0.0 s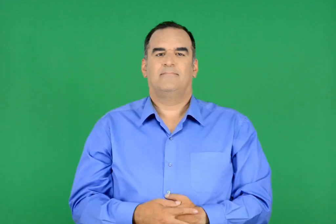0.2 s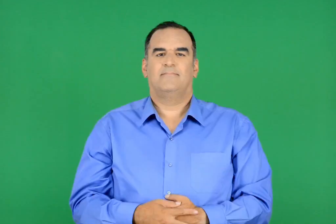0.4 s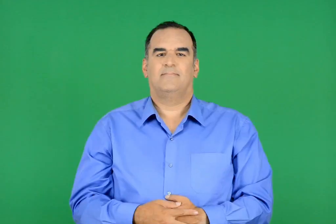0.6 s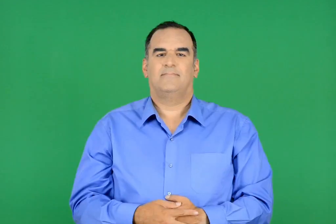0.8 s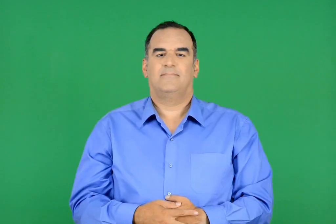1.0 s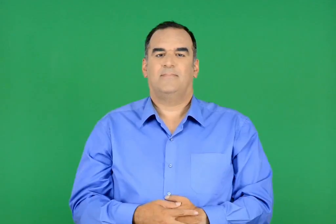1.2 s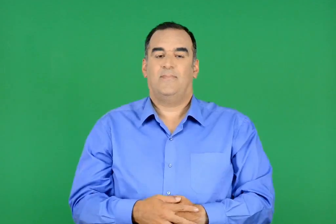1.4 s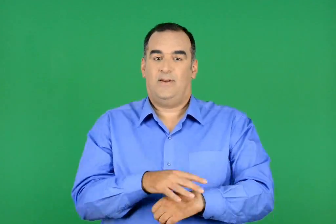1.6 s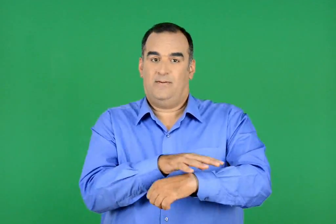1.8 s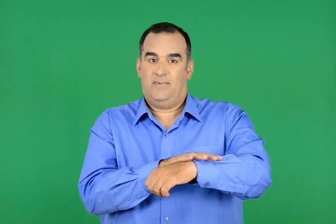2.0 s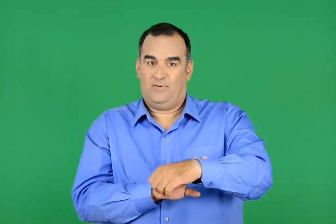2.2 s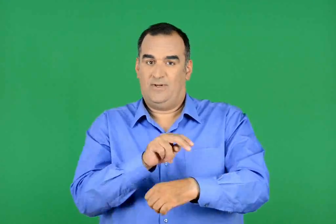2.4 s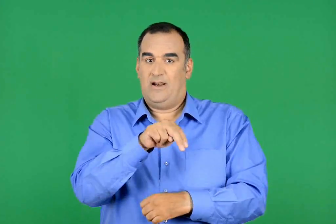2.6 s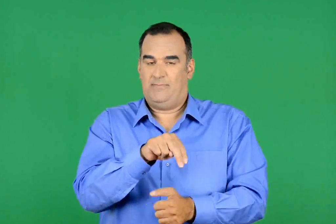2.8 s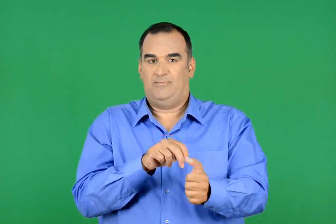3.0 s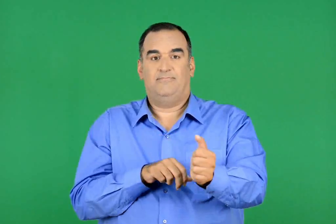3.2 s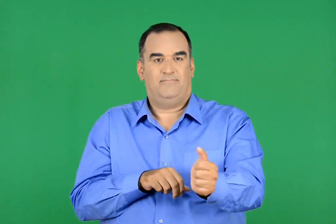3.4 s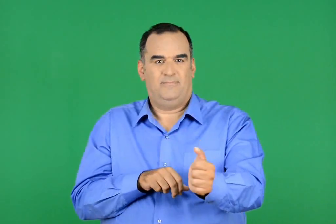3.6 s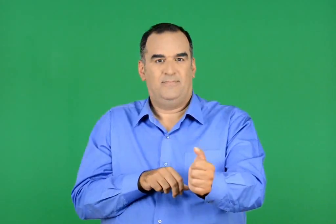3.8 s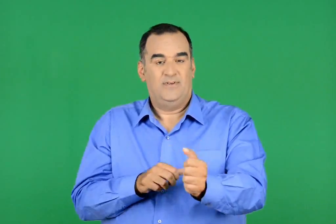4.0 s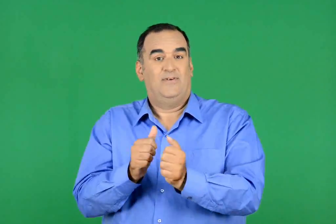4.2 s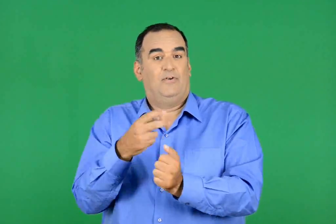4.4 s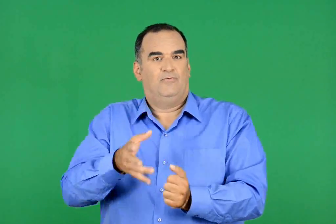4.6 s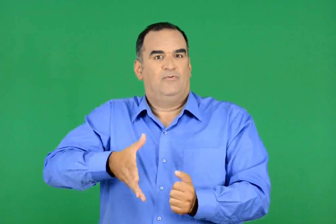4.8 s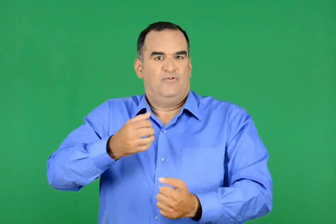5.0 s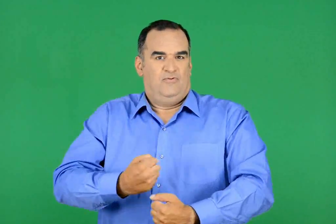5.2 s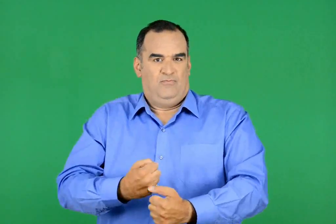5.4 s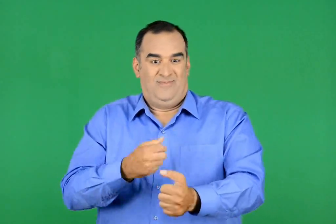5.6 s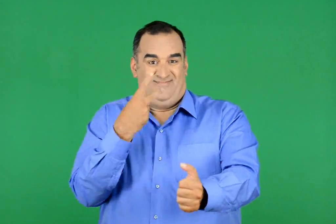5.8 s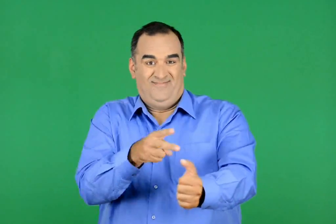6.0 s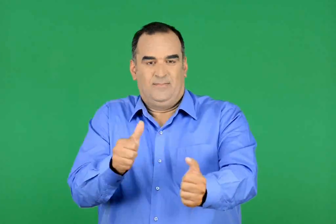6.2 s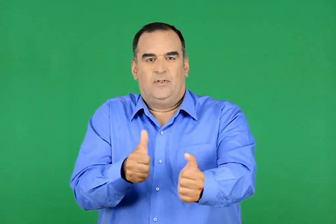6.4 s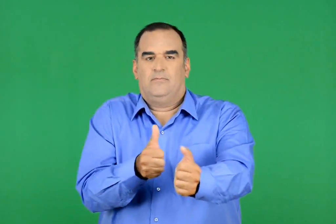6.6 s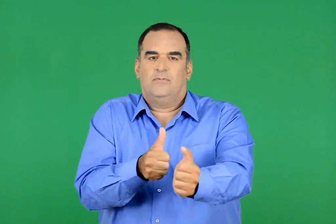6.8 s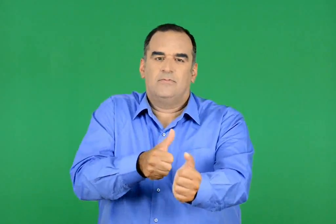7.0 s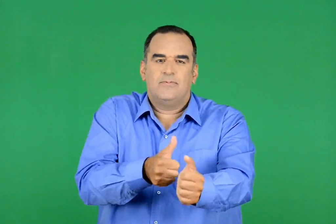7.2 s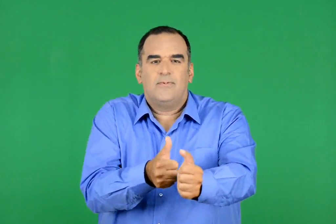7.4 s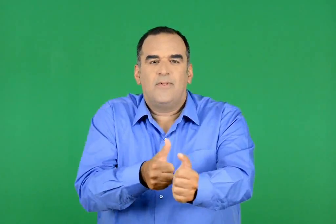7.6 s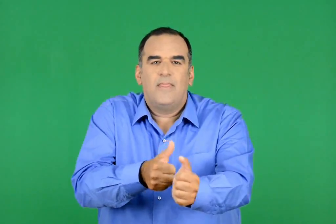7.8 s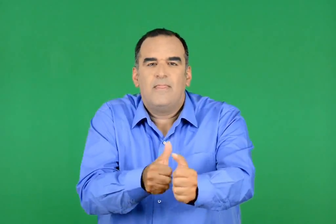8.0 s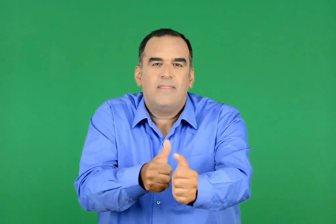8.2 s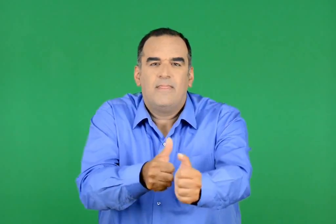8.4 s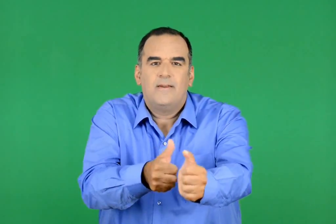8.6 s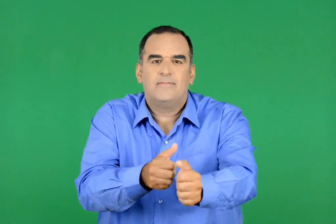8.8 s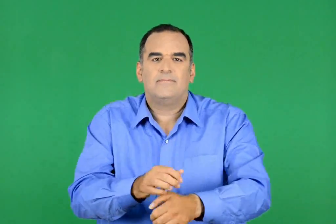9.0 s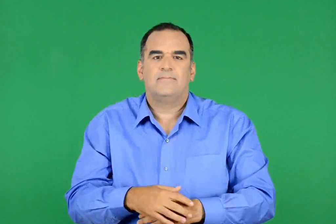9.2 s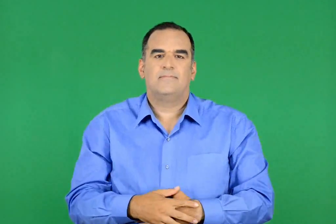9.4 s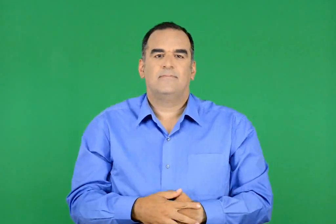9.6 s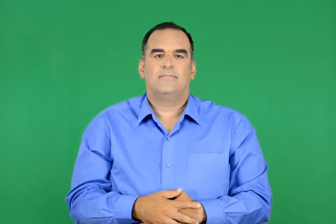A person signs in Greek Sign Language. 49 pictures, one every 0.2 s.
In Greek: ο πλοίαρχος νέµος πήγαινε µπροστά κι ο σύντροφός του ακολουθούσε , λίγα βήματα πιο πίσω
